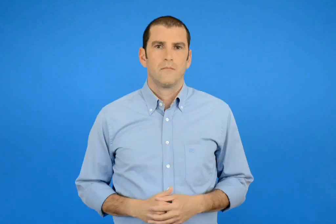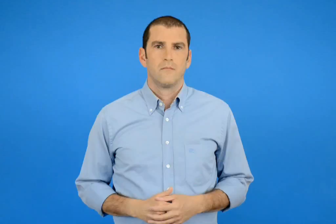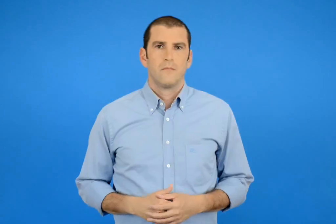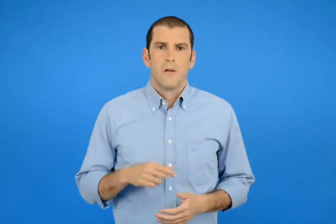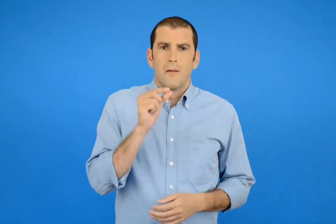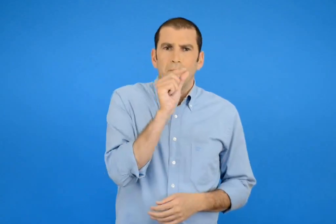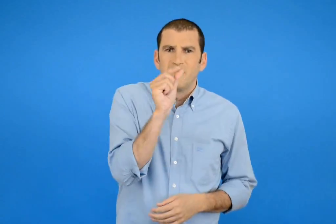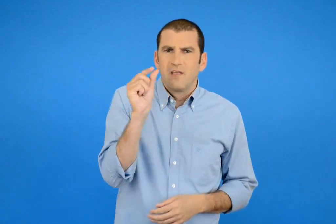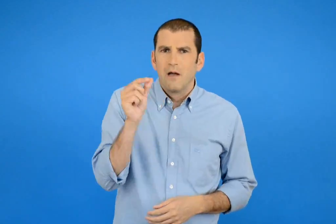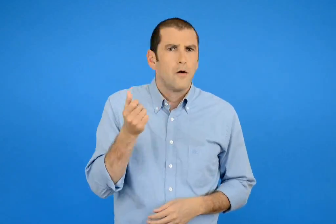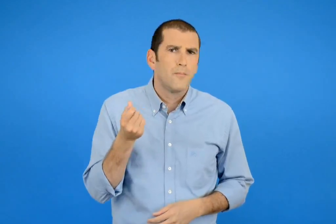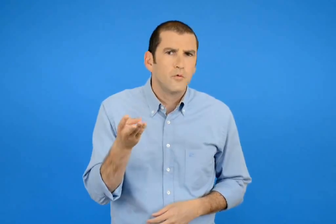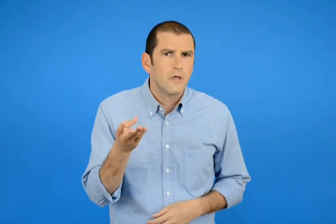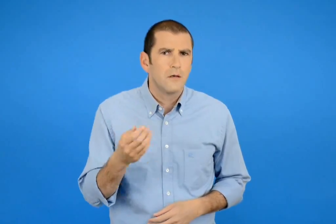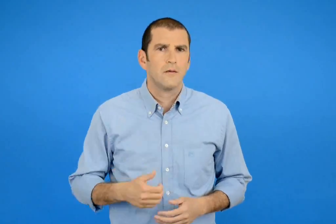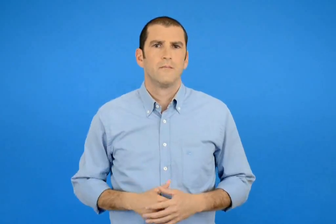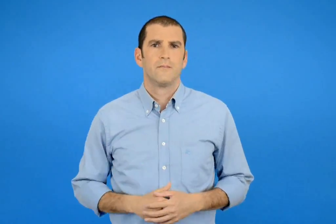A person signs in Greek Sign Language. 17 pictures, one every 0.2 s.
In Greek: πόσα ψηφιά έχει ;
